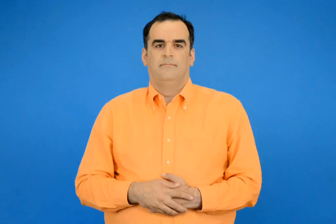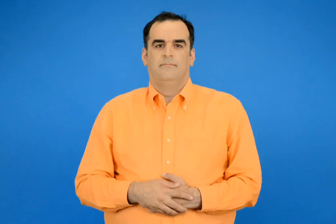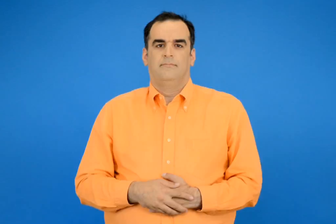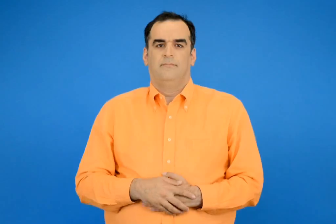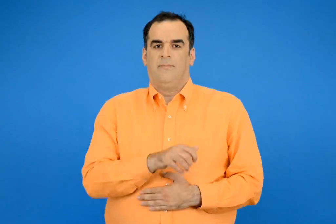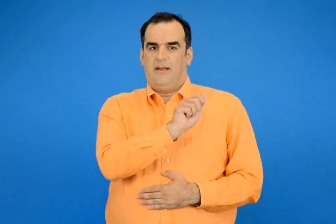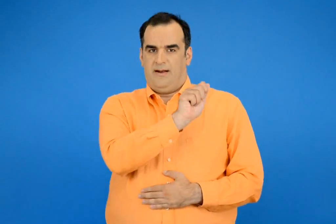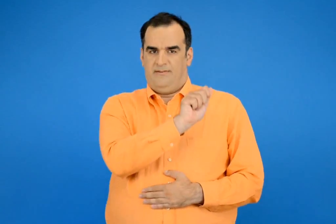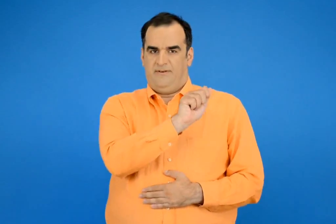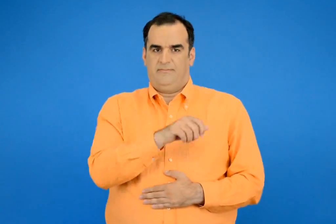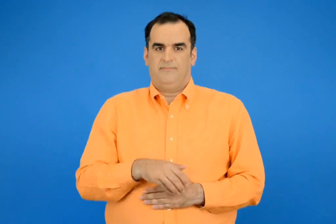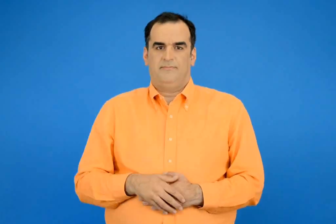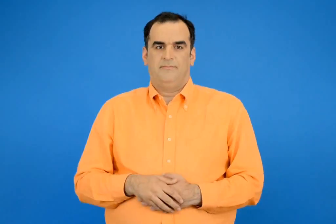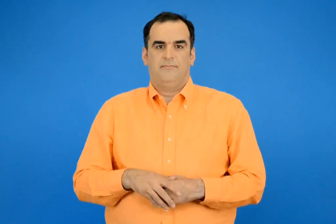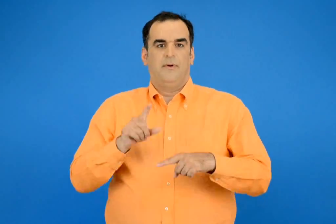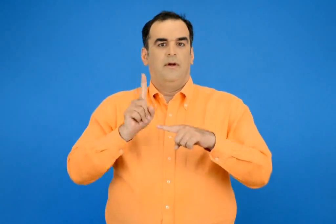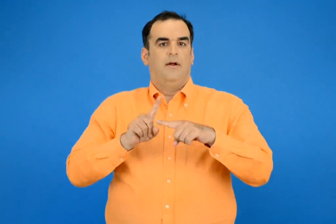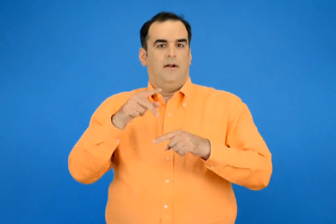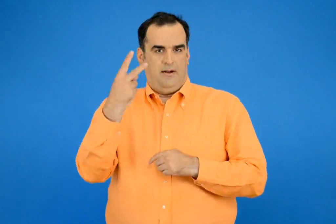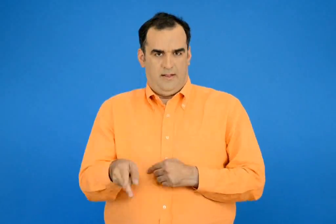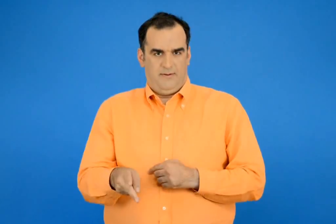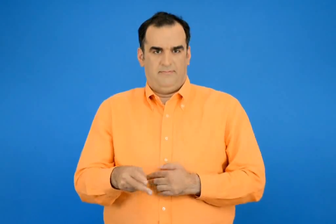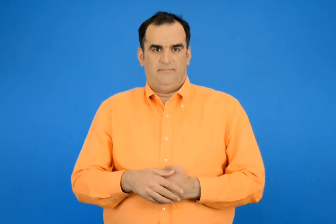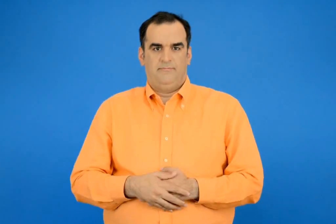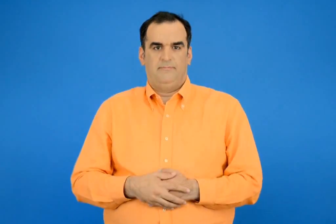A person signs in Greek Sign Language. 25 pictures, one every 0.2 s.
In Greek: α ελλάδας
